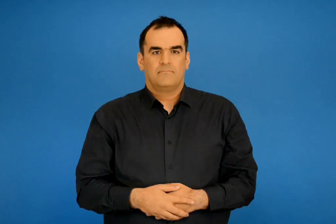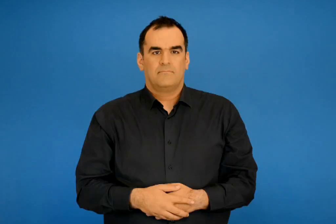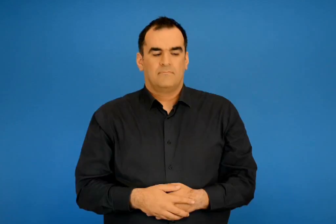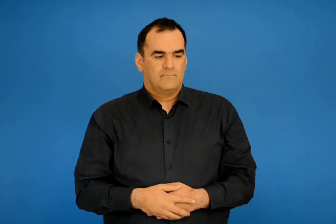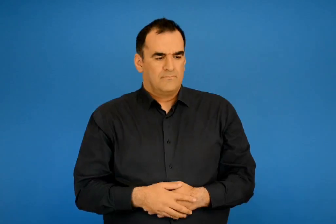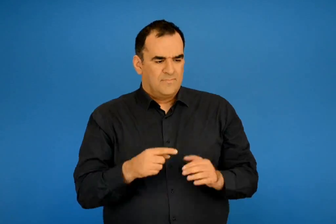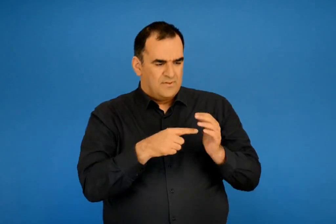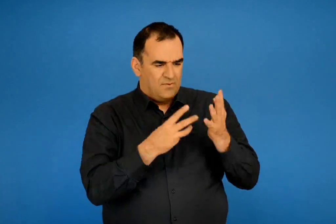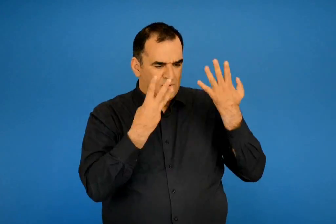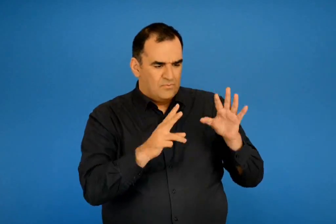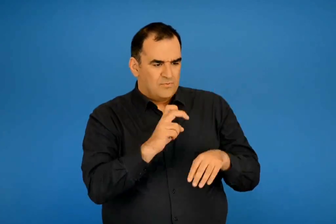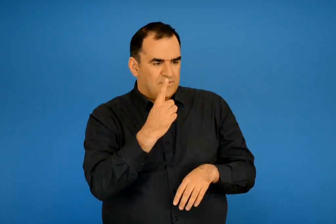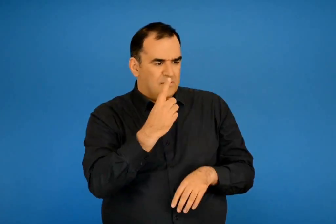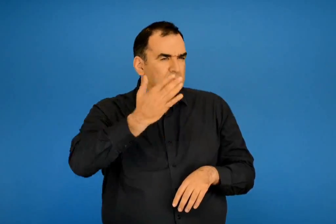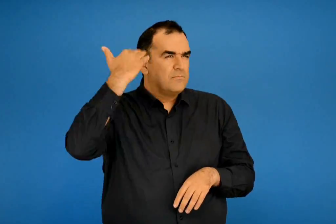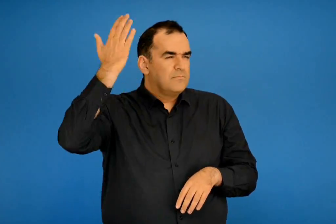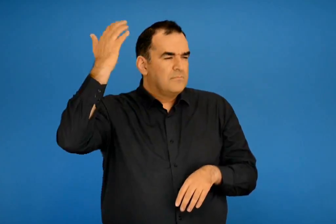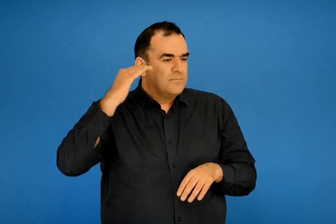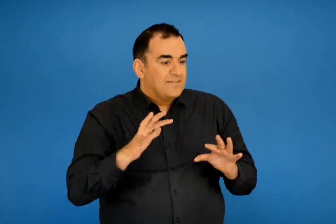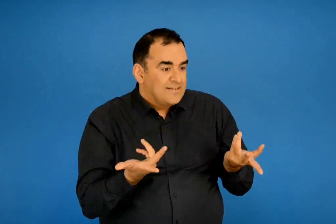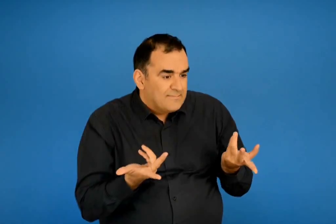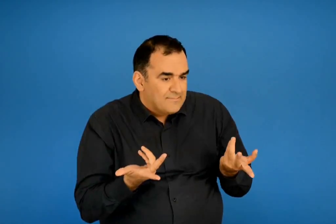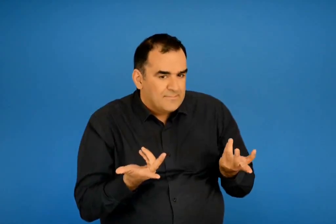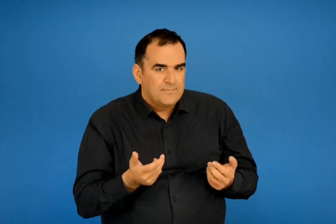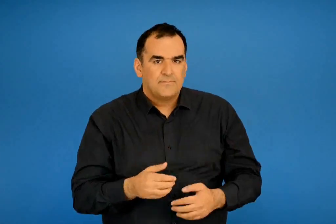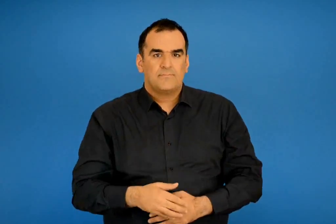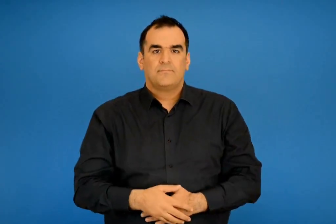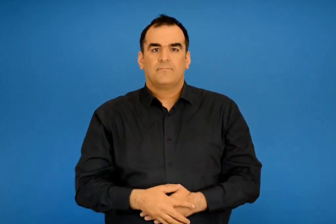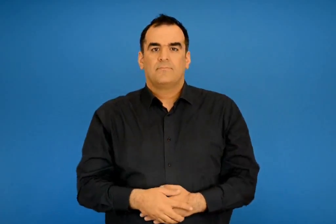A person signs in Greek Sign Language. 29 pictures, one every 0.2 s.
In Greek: τι έγινε το 1821 ;
